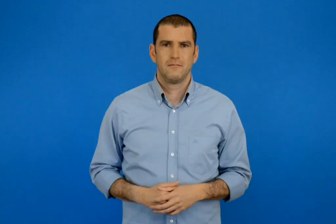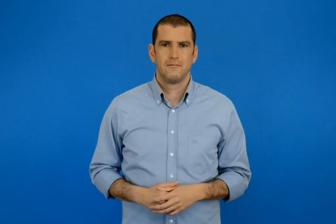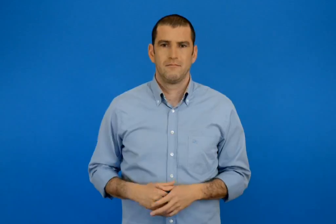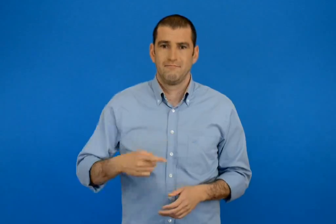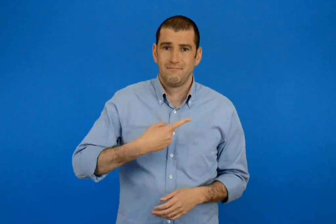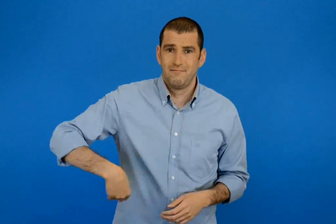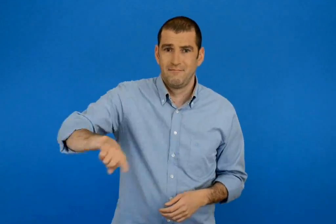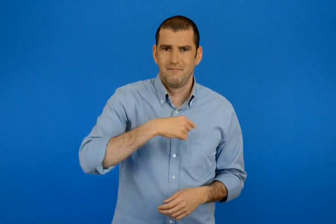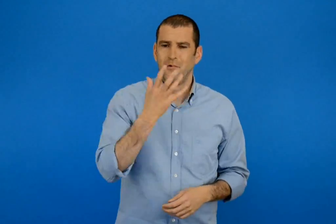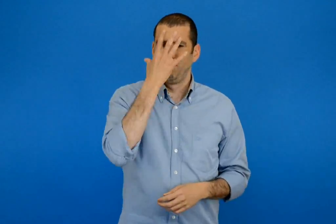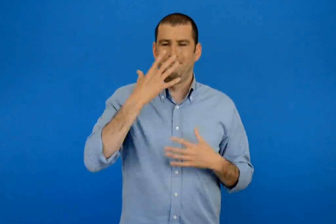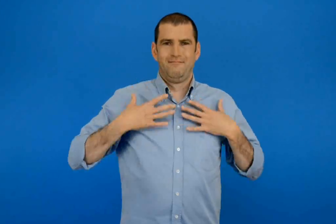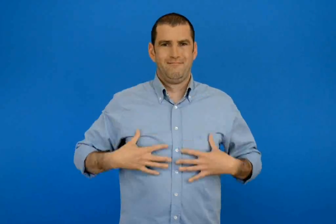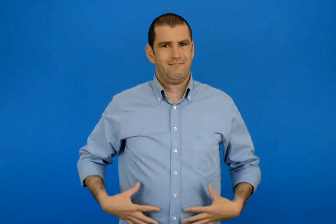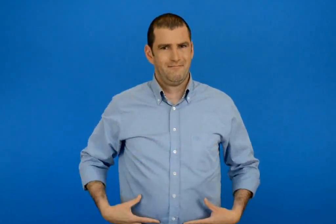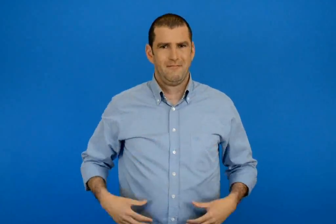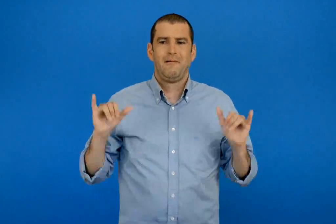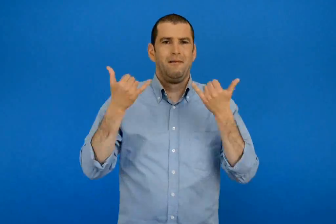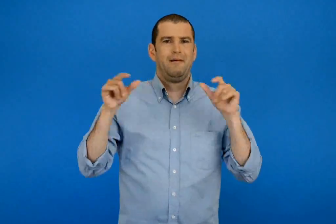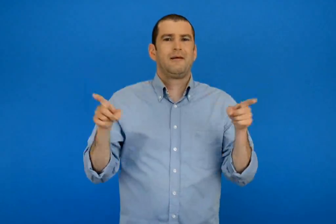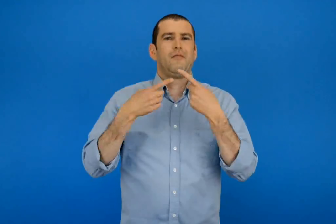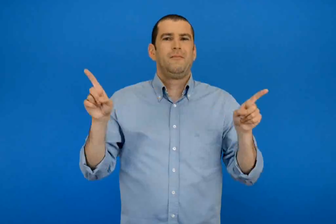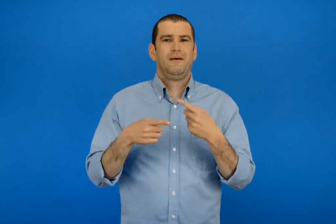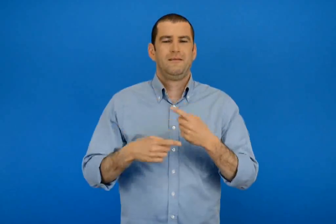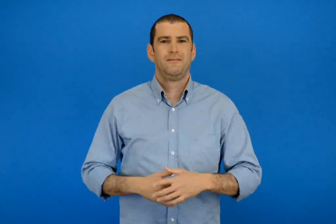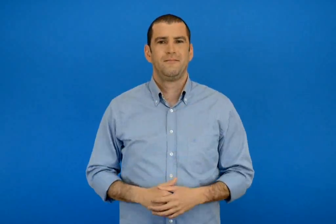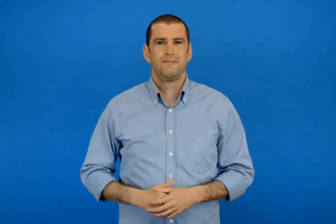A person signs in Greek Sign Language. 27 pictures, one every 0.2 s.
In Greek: μεταμφιεζόμαστε και τραγουδάμε
